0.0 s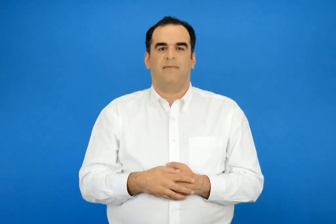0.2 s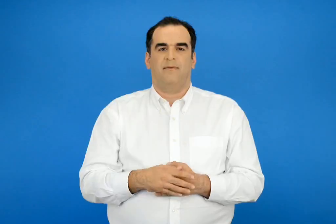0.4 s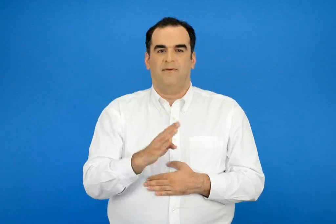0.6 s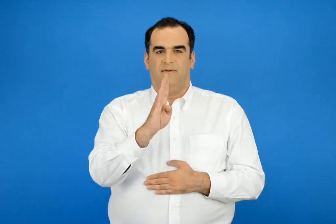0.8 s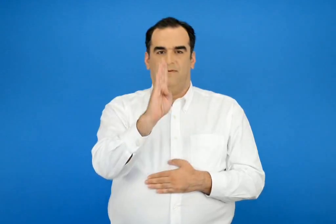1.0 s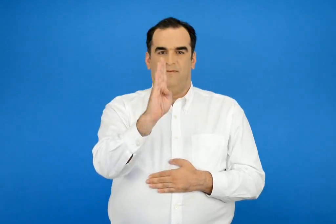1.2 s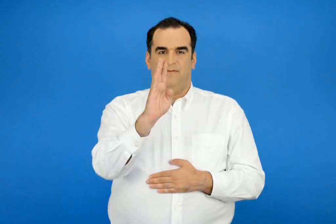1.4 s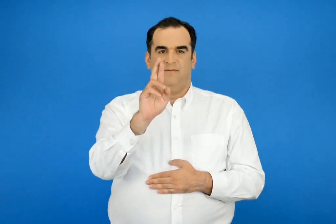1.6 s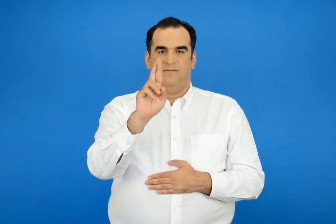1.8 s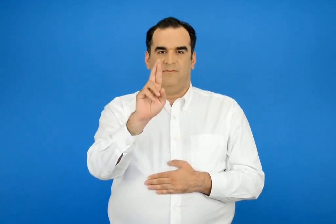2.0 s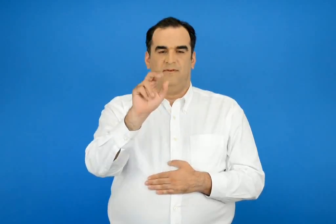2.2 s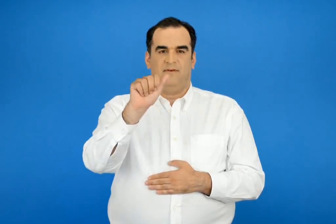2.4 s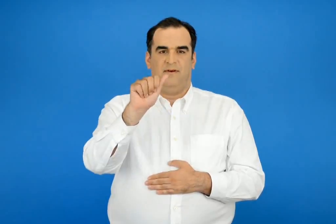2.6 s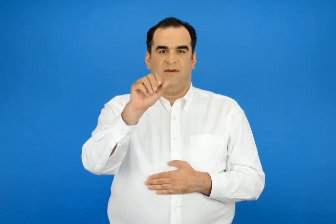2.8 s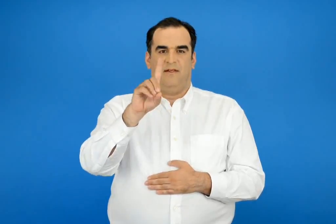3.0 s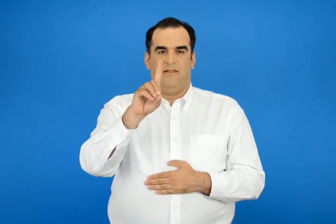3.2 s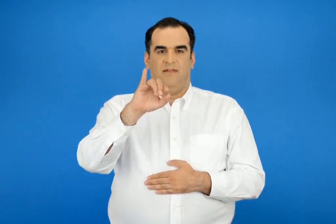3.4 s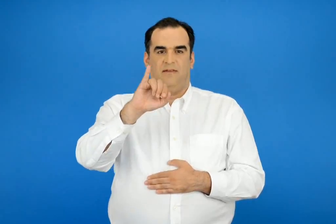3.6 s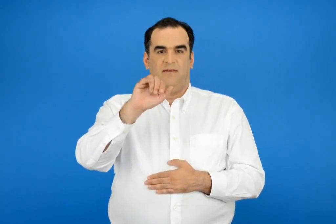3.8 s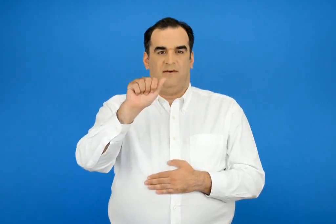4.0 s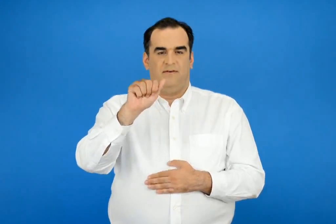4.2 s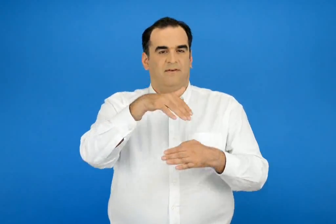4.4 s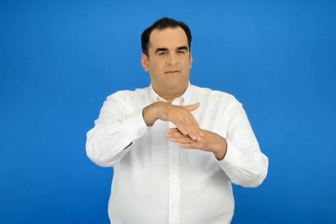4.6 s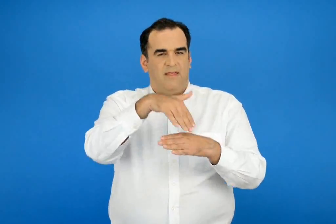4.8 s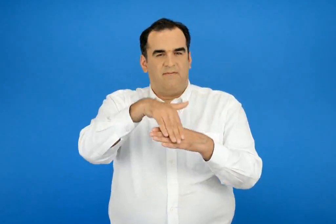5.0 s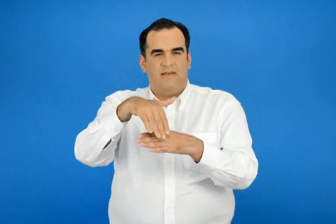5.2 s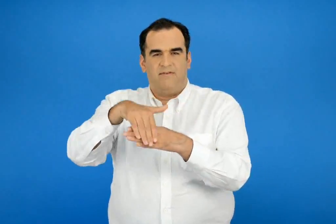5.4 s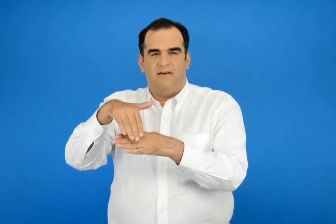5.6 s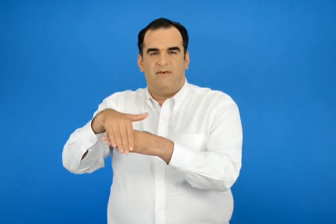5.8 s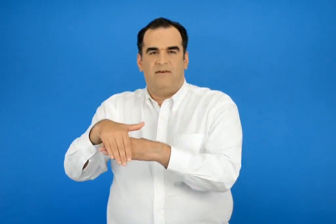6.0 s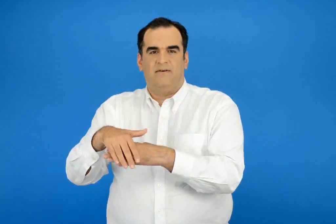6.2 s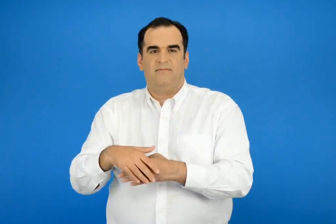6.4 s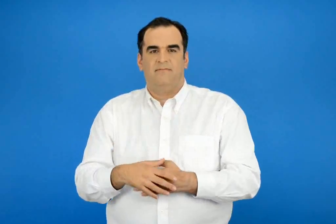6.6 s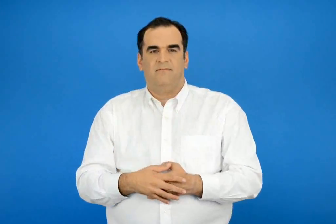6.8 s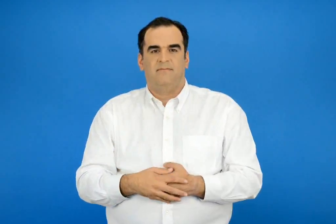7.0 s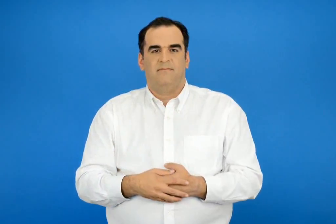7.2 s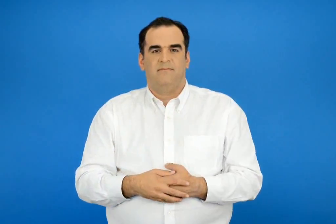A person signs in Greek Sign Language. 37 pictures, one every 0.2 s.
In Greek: βραδιά
